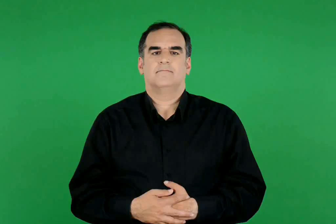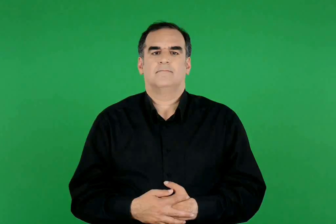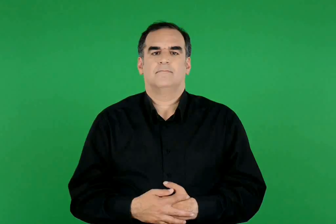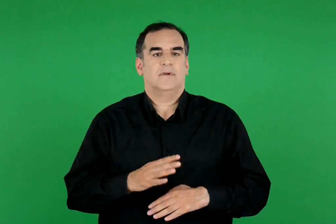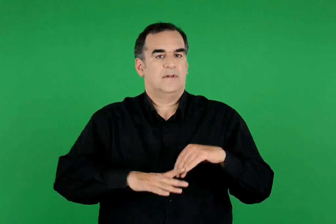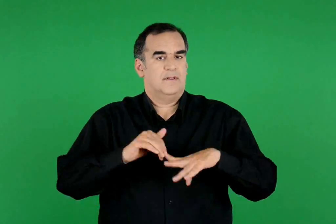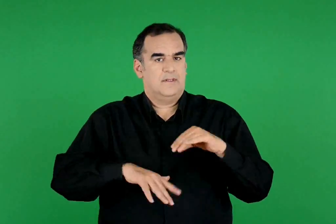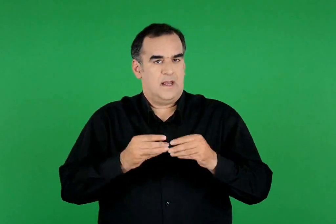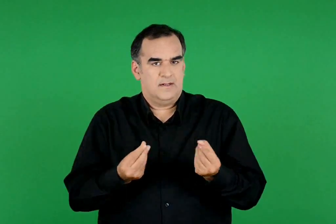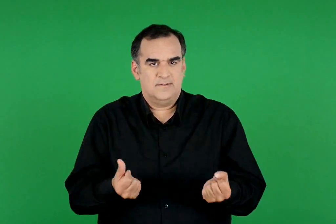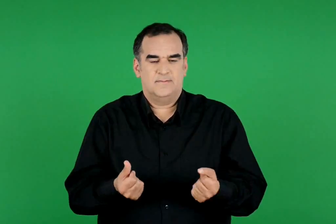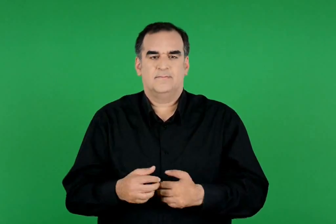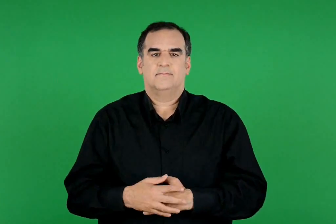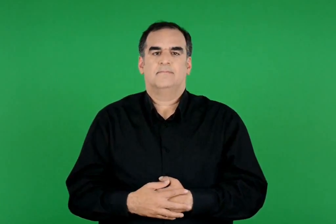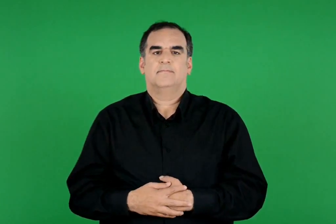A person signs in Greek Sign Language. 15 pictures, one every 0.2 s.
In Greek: τέχνες
